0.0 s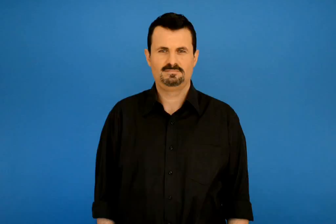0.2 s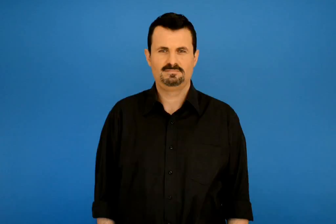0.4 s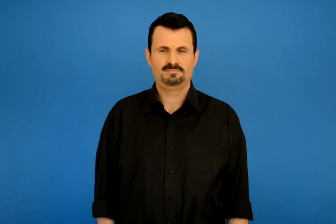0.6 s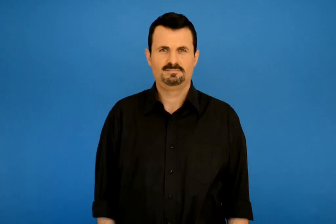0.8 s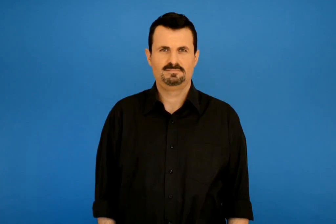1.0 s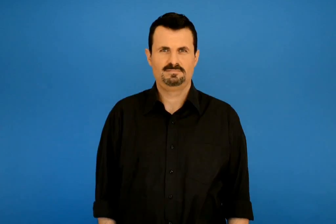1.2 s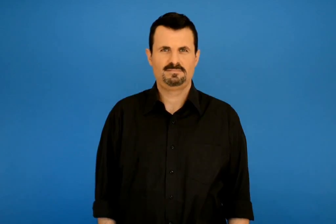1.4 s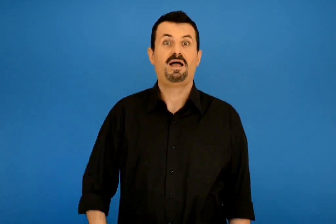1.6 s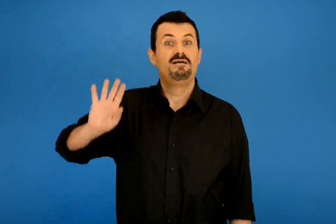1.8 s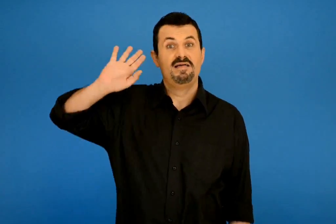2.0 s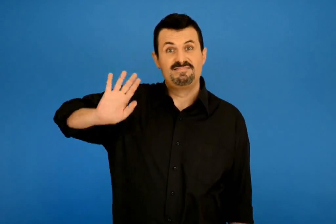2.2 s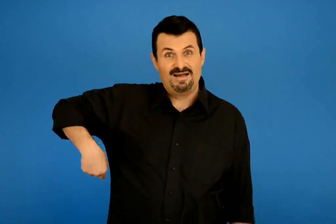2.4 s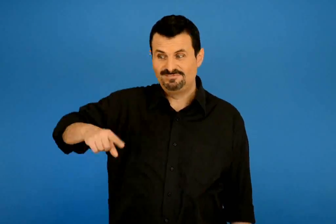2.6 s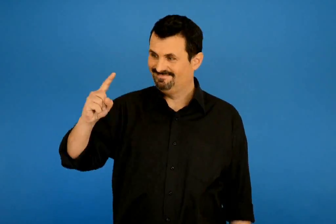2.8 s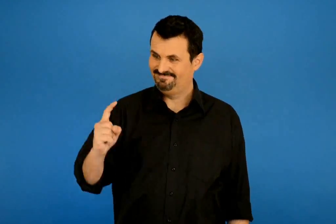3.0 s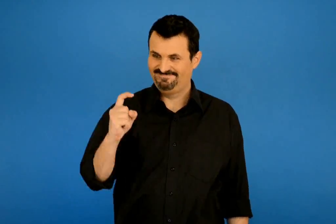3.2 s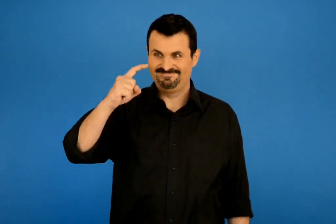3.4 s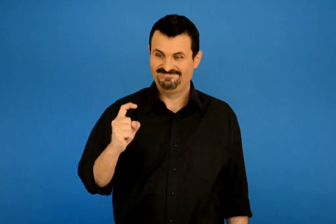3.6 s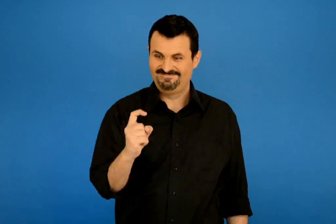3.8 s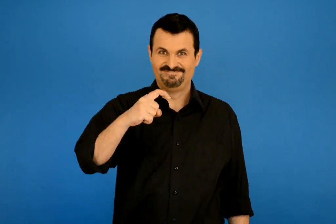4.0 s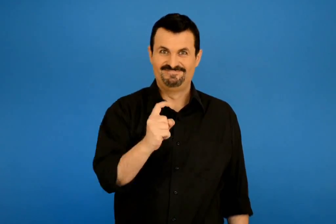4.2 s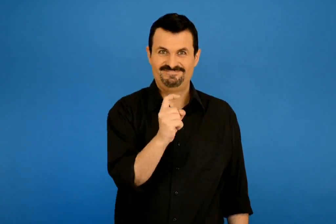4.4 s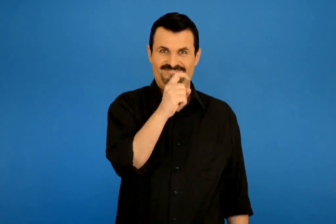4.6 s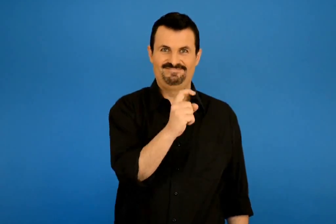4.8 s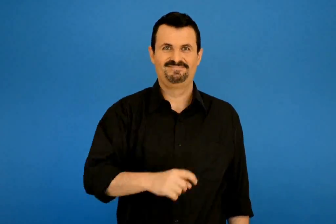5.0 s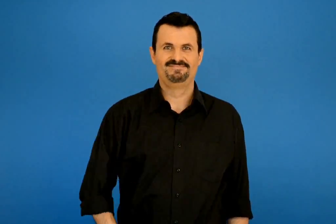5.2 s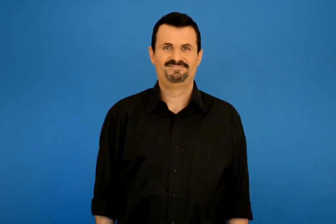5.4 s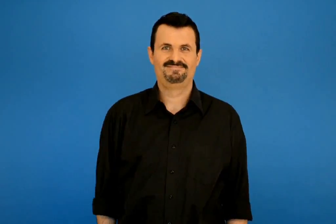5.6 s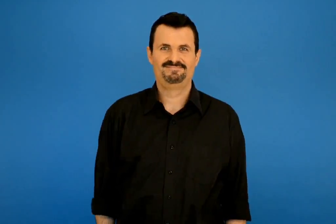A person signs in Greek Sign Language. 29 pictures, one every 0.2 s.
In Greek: ο τελευταίος ιππόκαμπος
